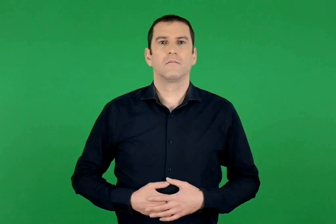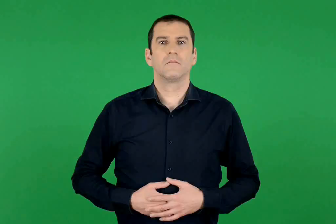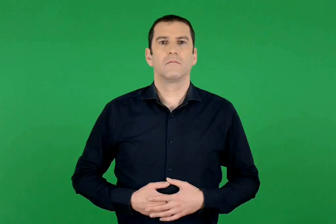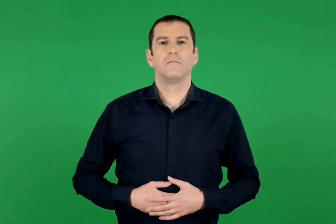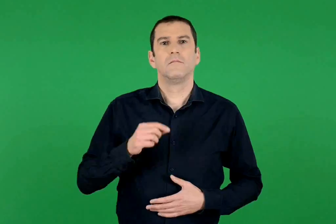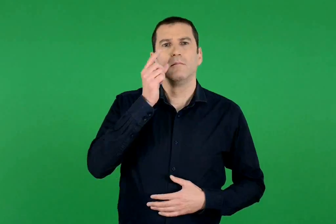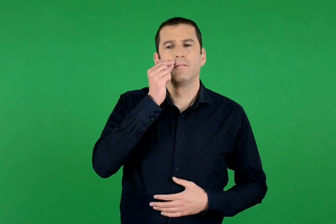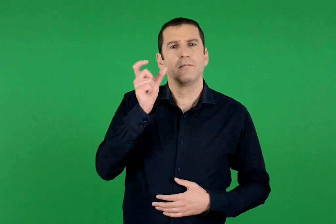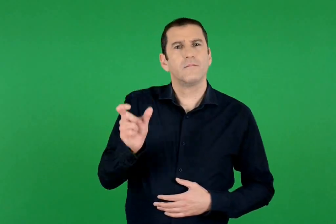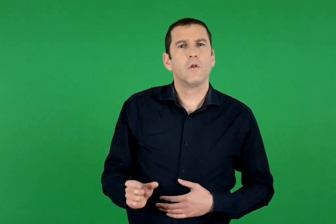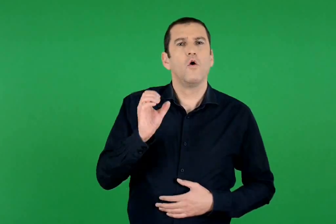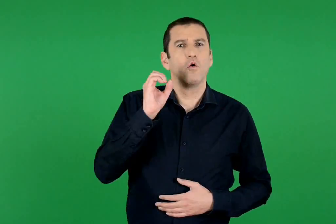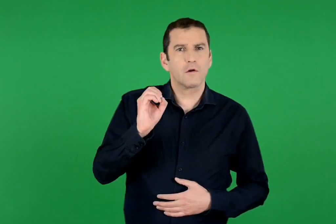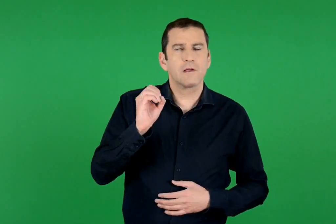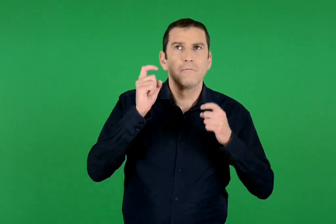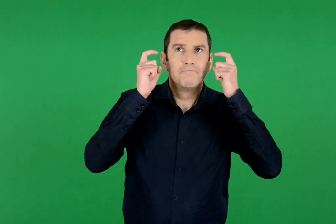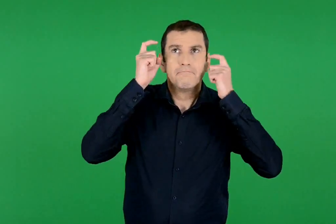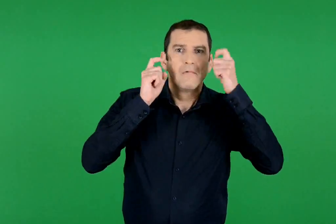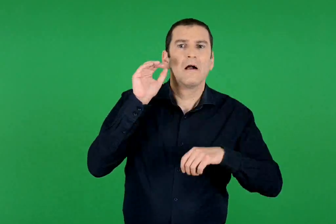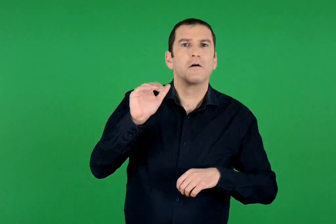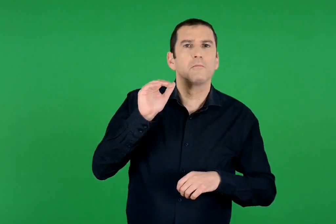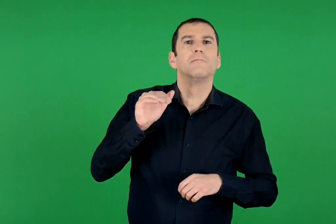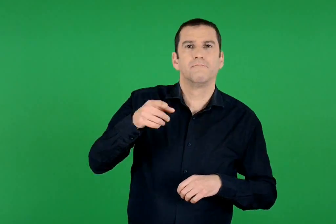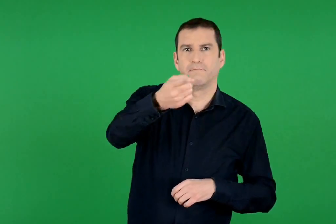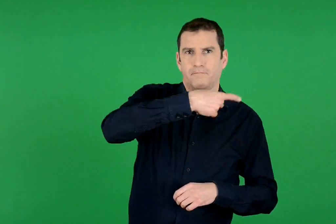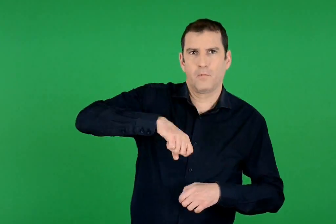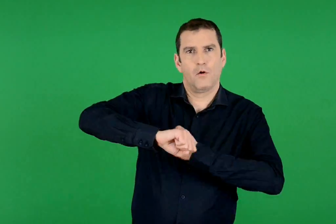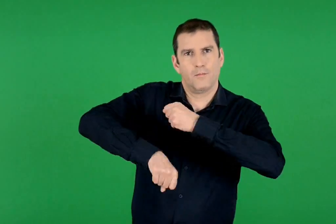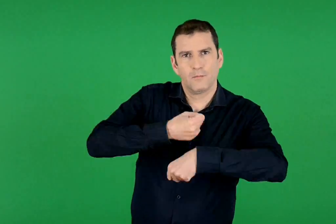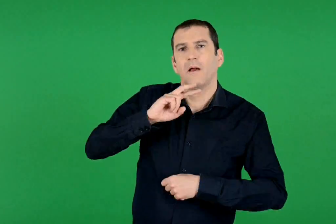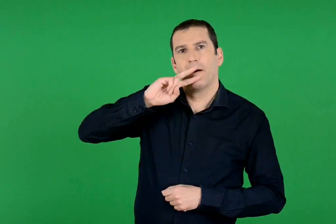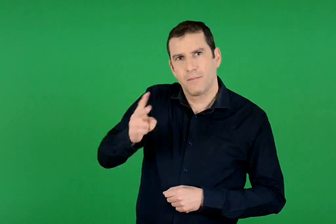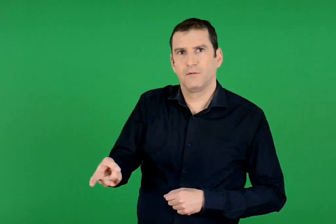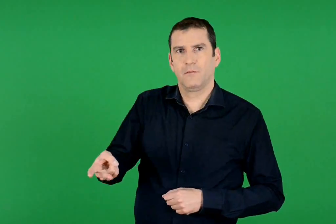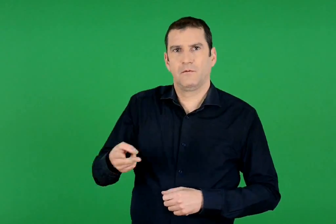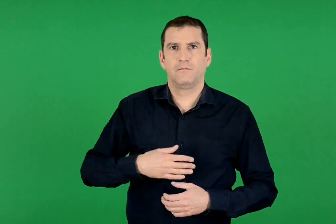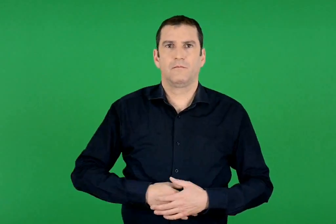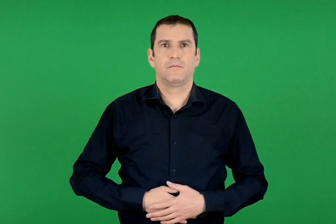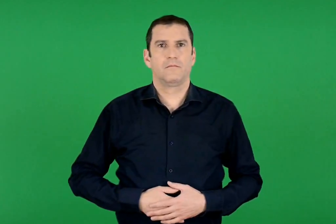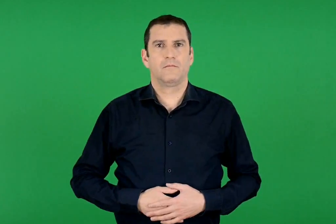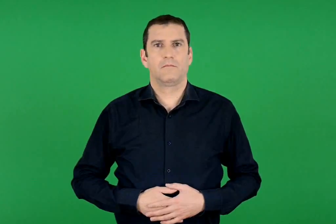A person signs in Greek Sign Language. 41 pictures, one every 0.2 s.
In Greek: προσπαθούμε να απαντήσουμε στο ερώτημα του ορφέα.
